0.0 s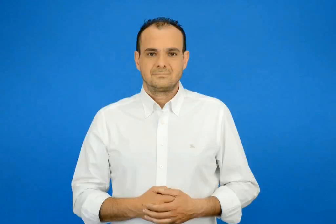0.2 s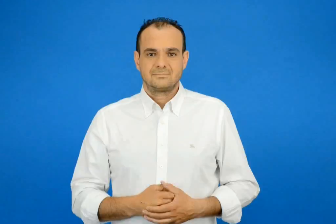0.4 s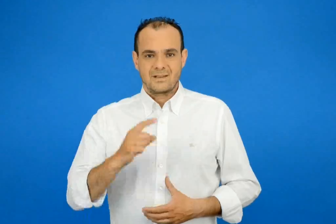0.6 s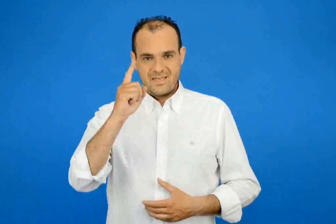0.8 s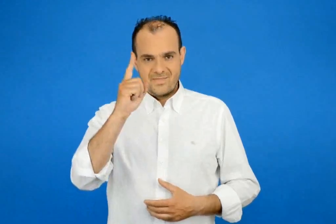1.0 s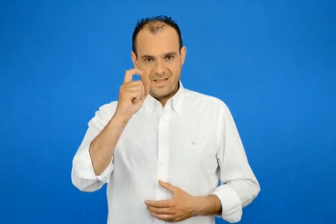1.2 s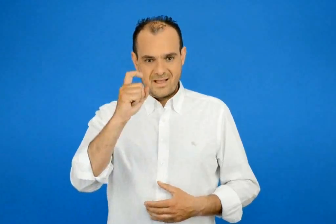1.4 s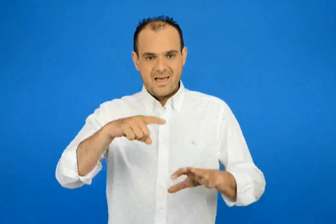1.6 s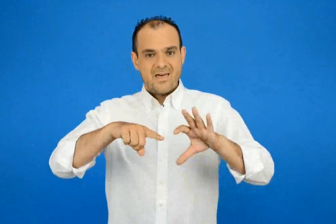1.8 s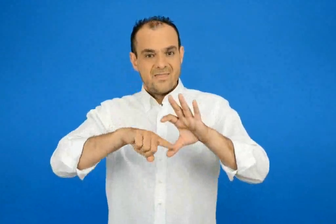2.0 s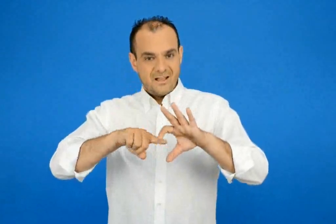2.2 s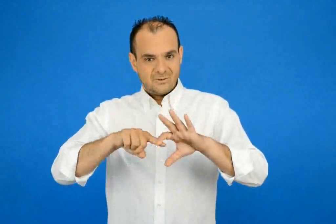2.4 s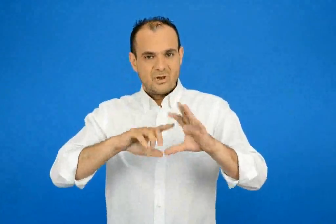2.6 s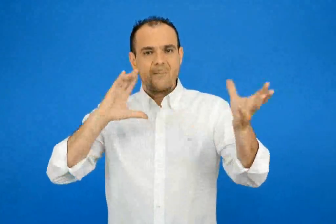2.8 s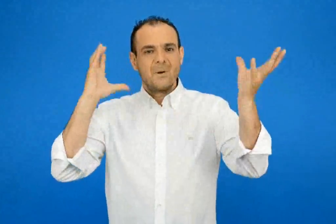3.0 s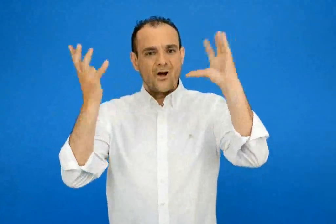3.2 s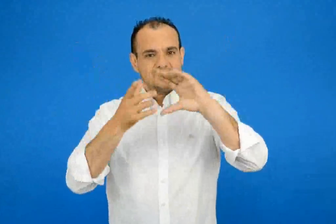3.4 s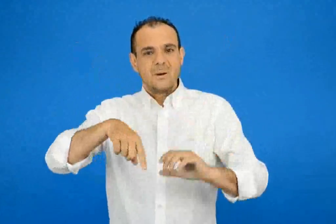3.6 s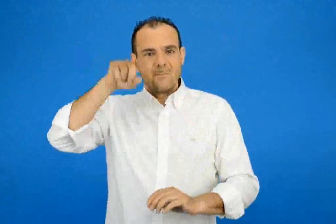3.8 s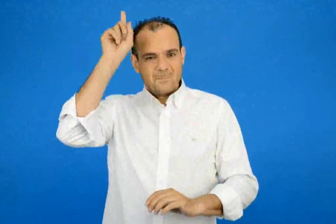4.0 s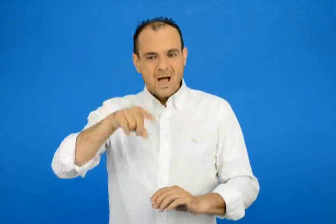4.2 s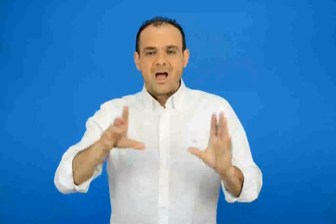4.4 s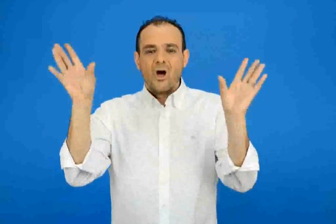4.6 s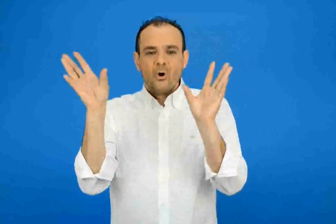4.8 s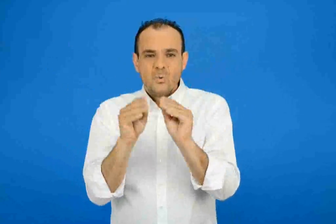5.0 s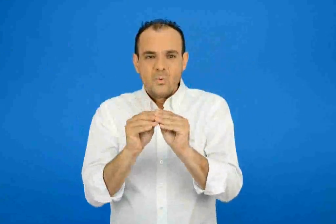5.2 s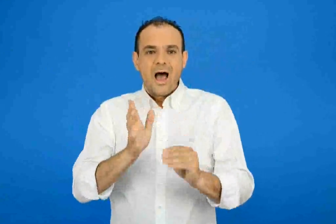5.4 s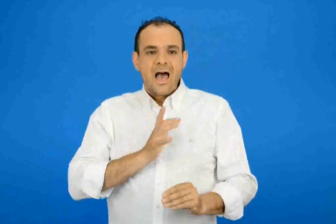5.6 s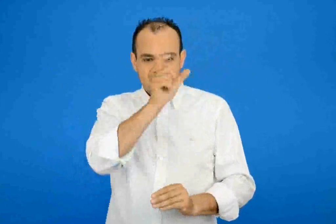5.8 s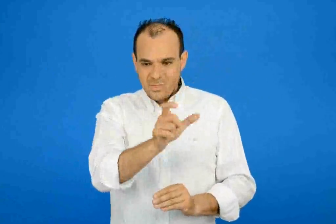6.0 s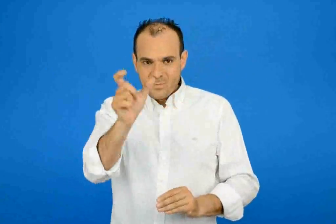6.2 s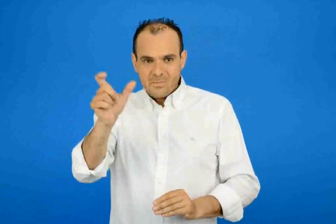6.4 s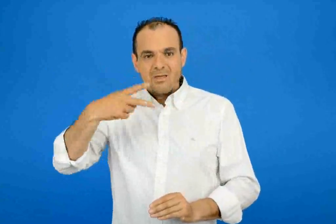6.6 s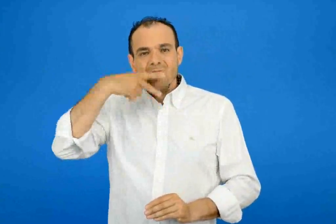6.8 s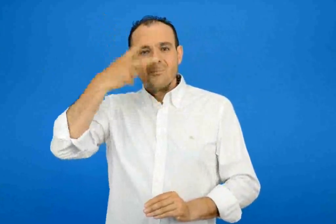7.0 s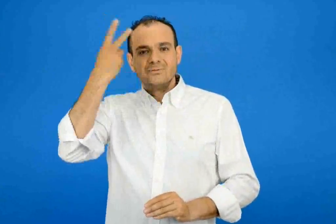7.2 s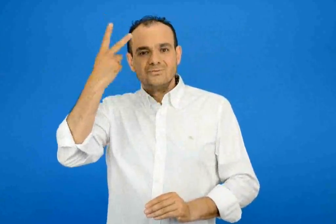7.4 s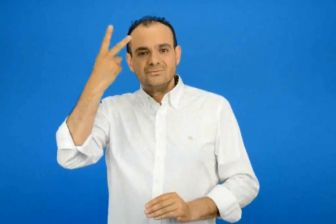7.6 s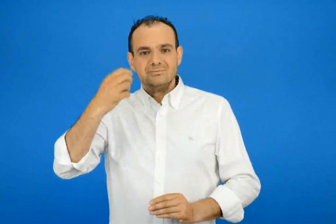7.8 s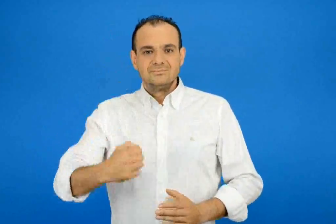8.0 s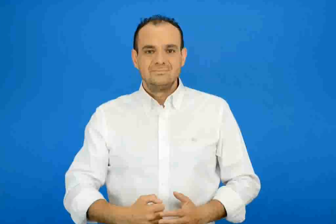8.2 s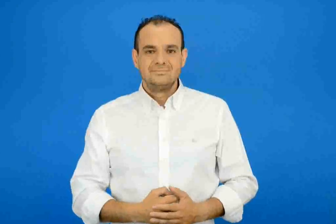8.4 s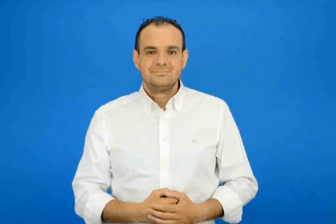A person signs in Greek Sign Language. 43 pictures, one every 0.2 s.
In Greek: 10/12 παγκόσμια ημέρα ανθρωπίνων δικαιωμάτων
